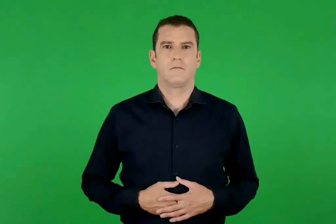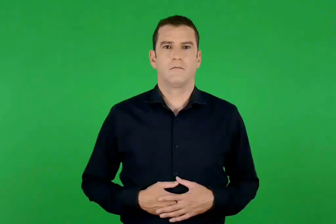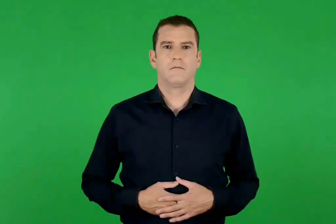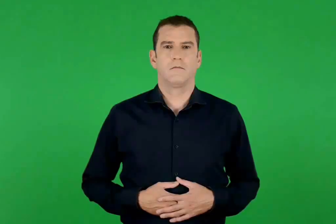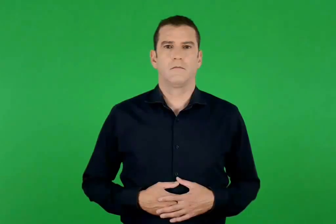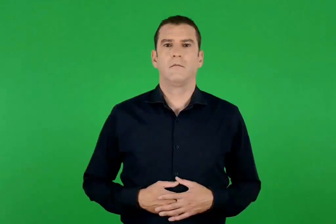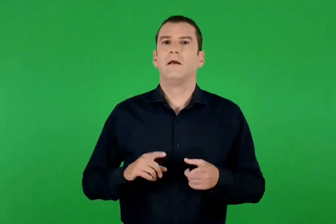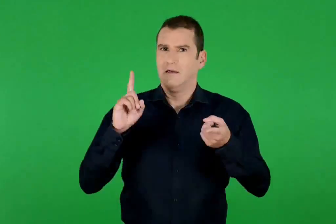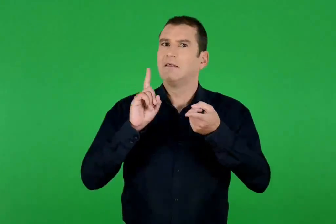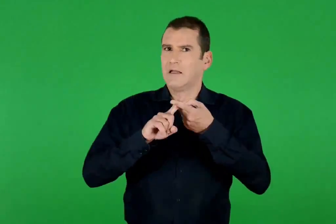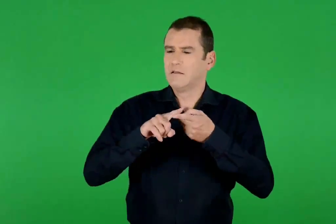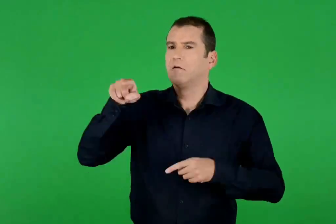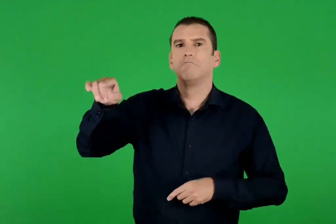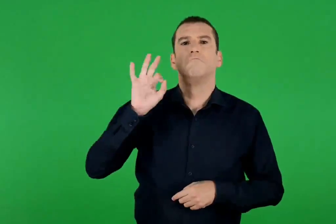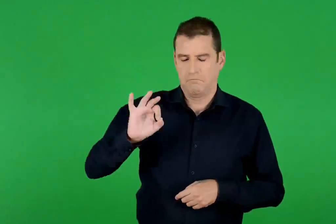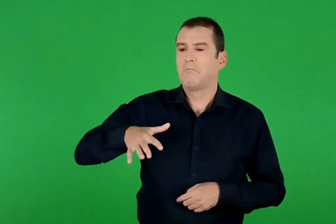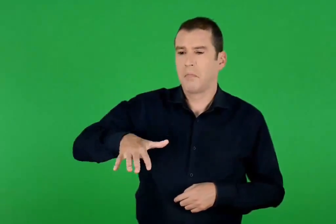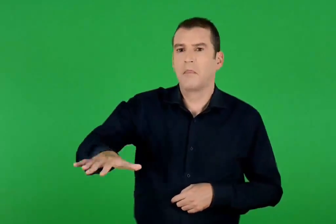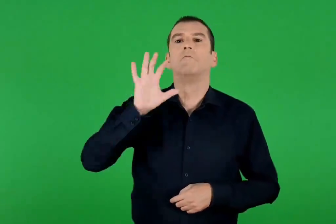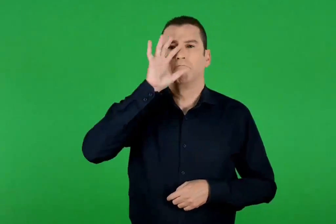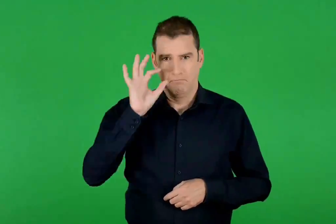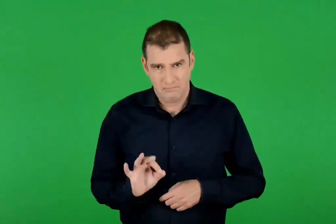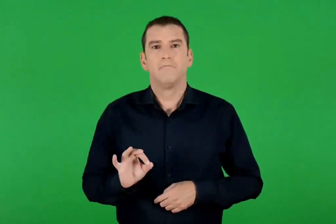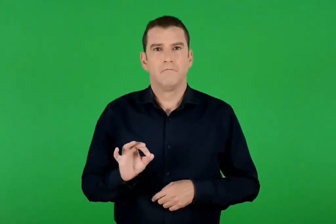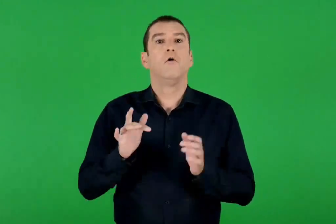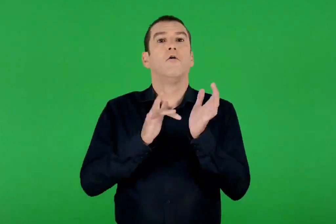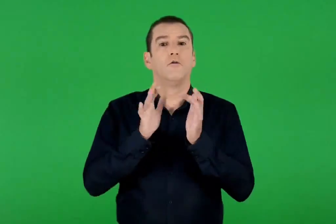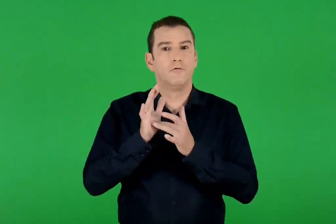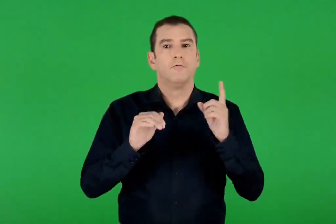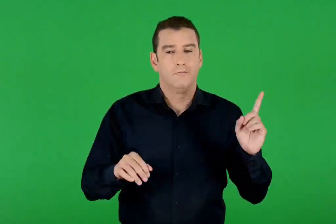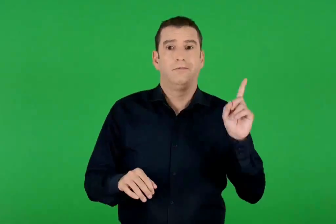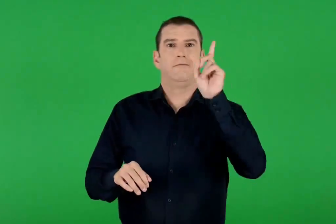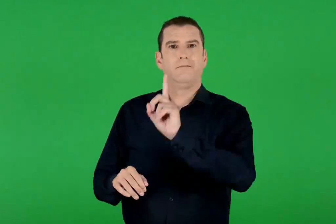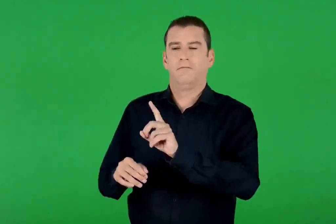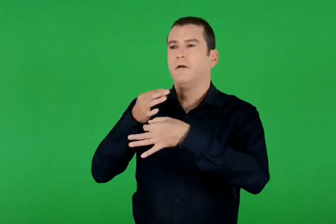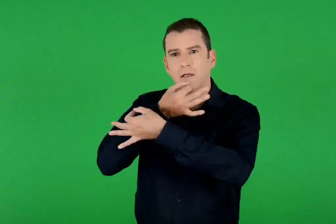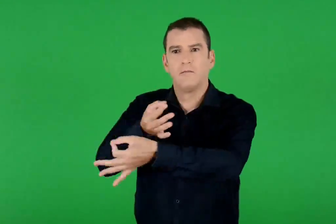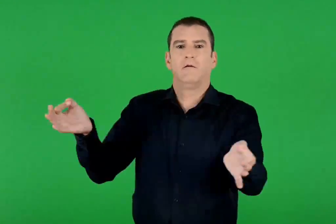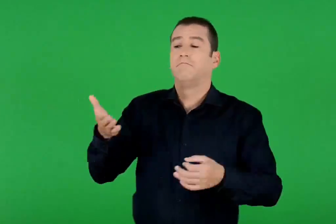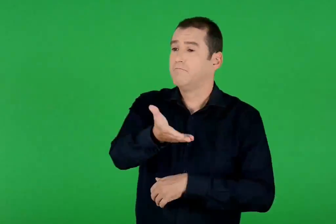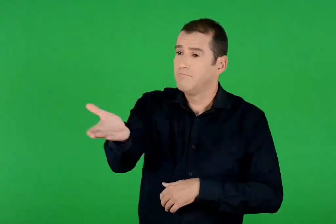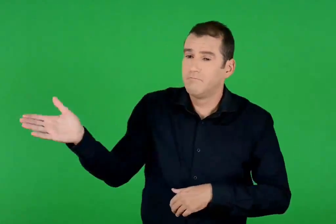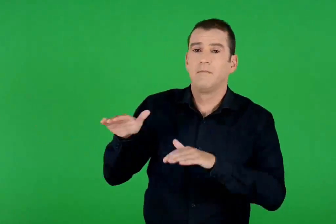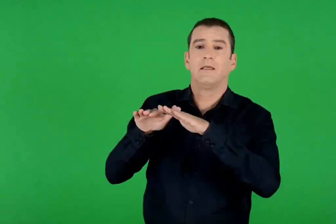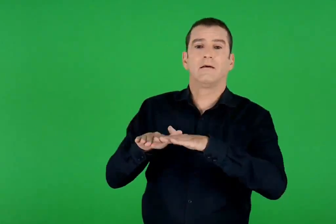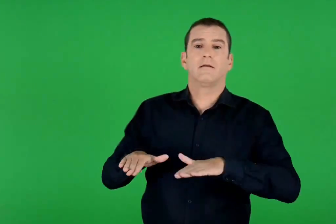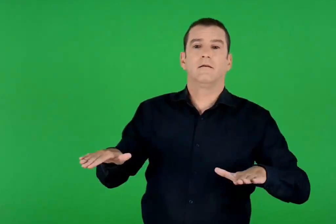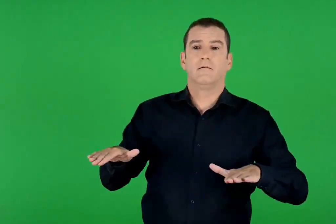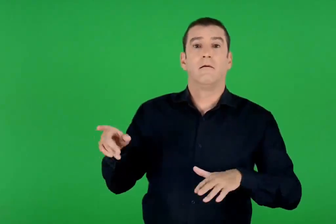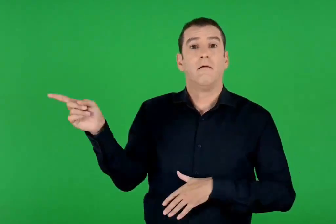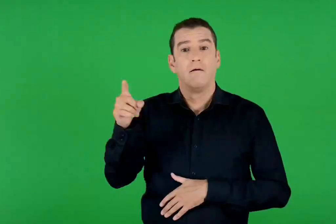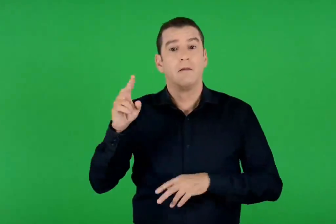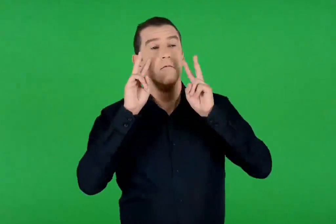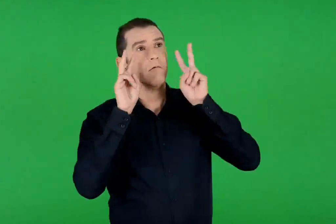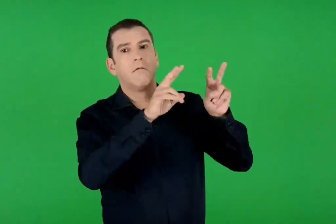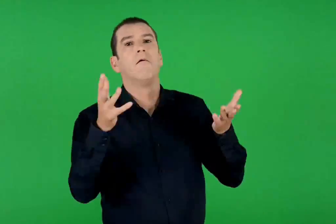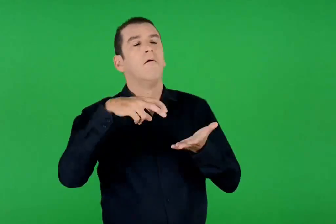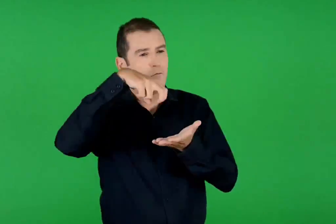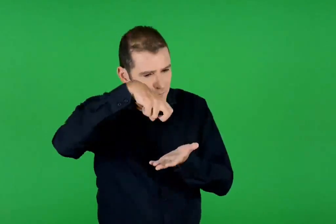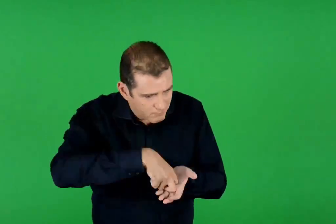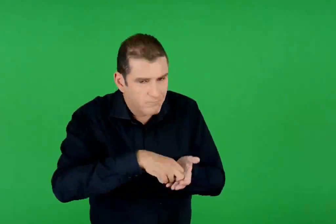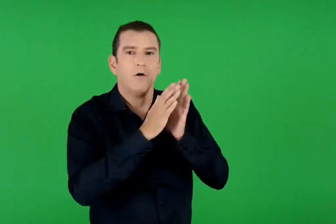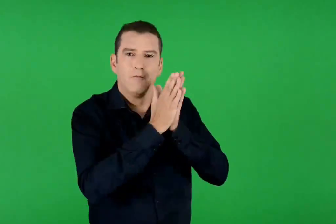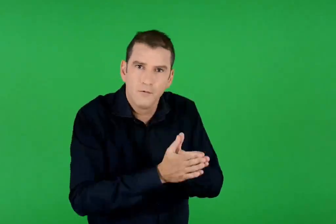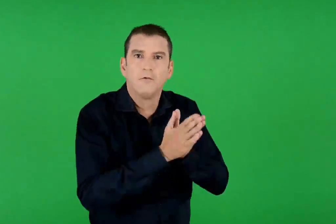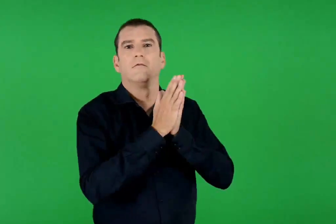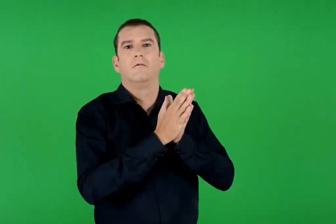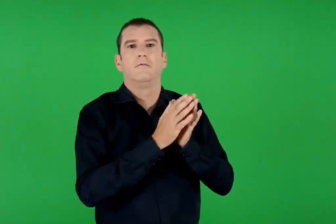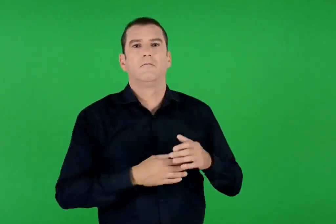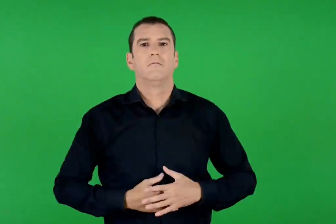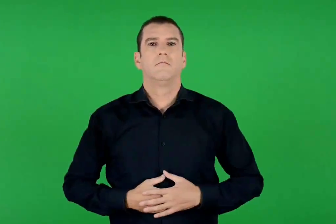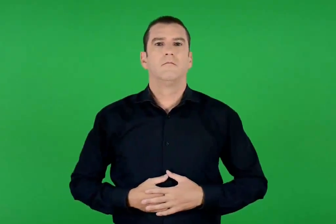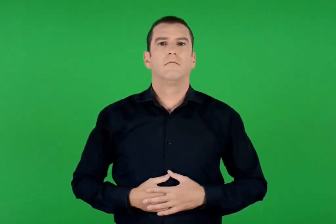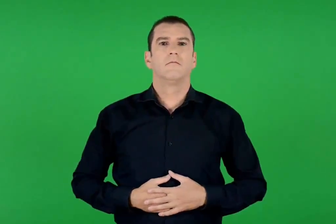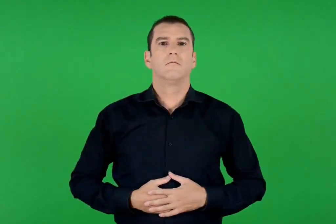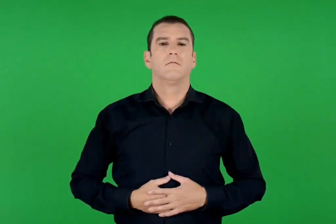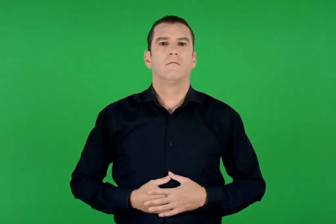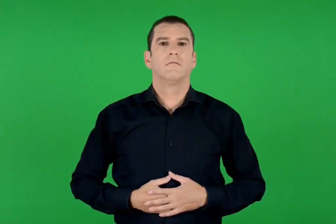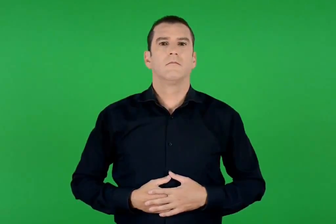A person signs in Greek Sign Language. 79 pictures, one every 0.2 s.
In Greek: η συνάντηση πραγματοποιήθηκε σύντομα. ο ιησούς φανερώθηκε μπροστά τους και τους είπε ειρήνη σε εσάς. εκείνοι , όταν τον είδαν , έπεσαν και τον προσκύνησαν
